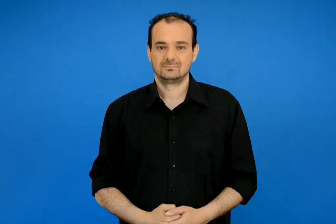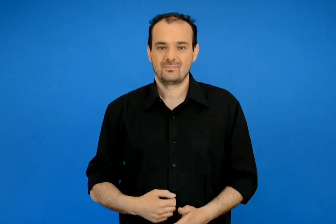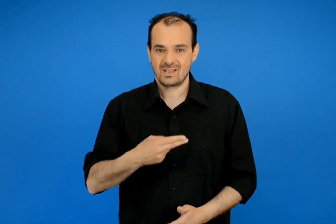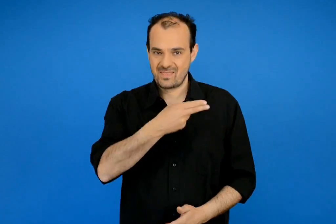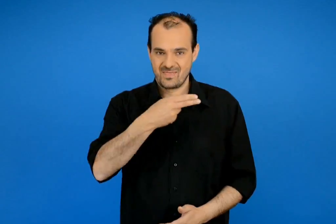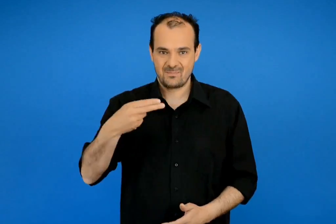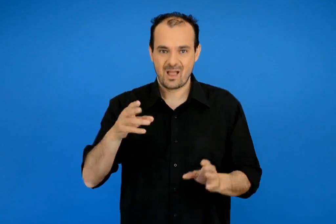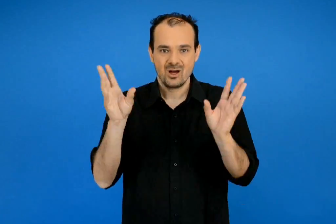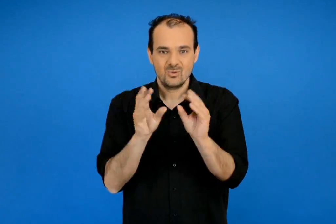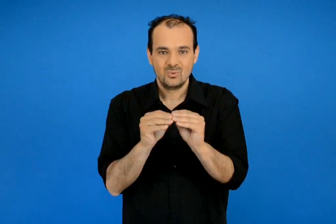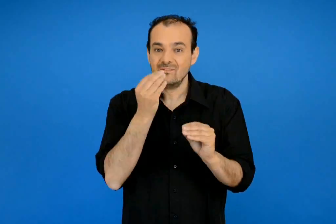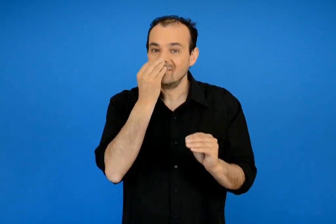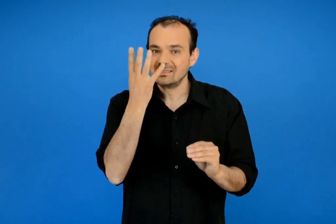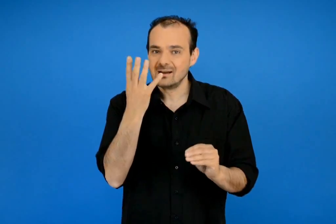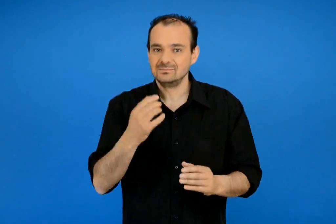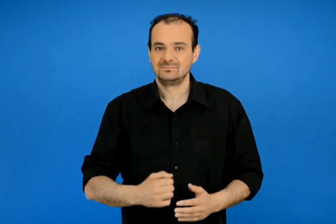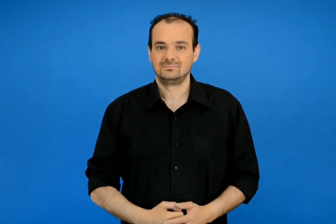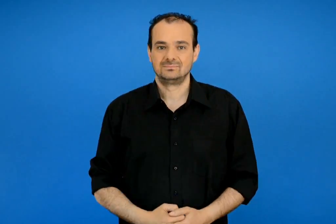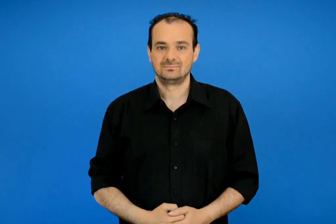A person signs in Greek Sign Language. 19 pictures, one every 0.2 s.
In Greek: με θέμα τα φυτά
